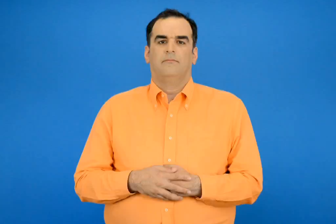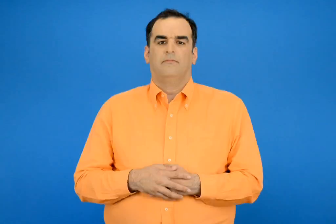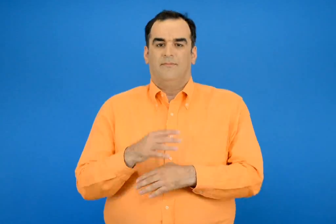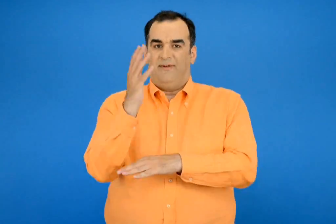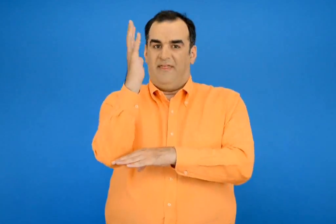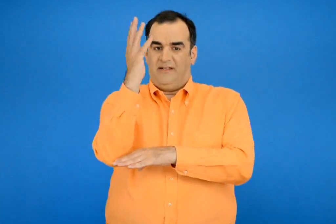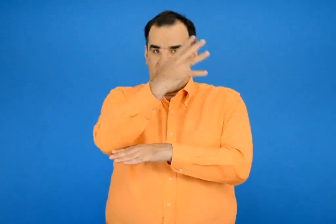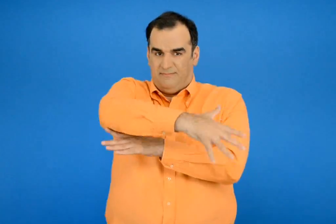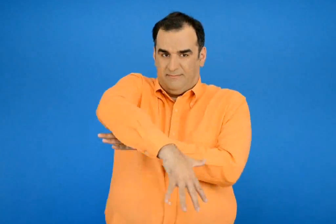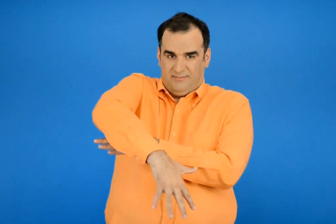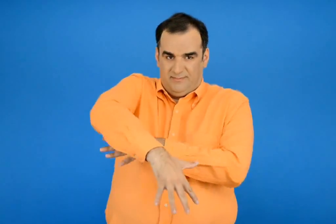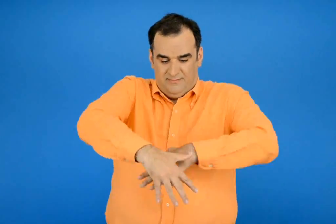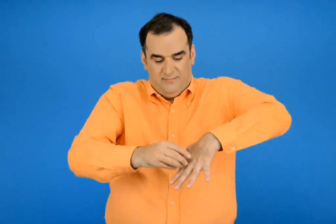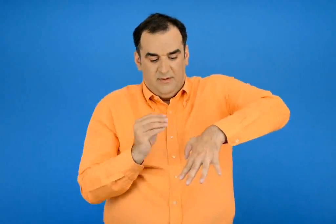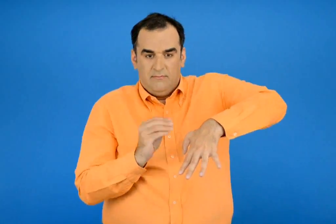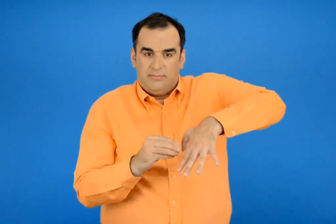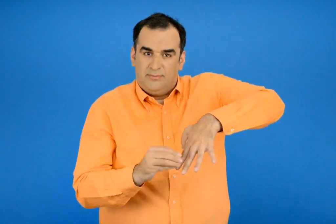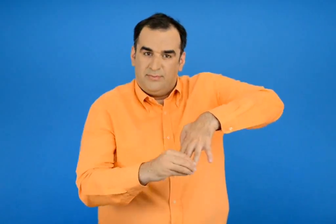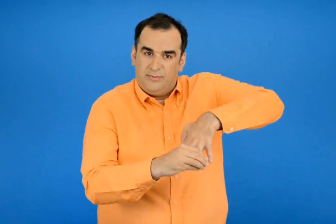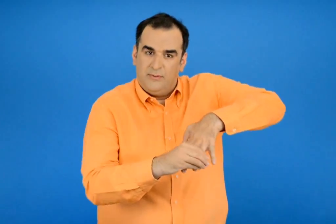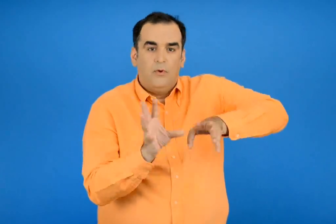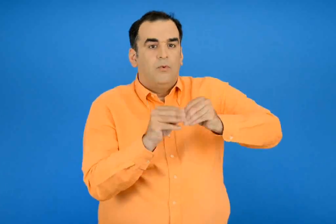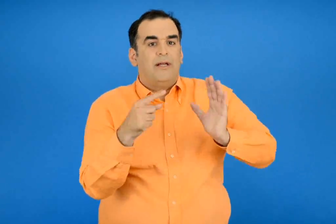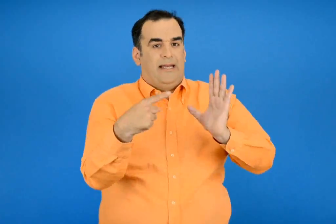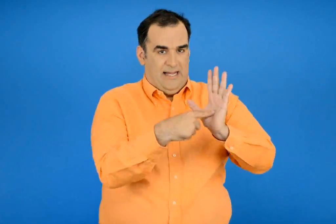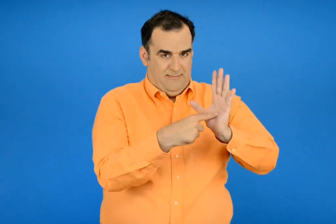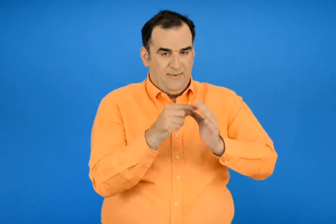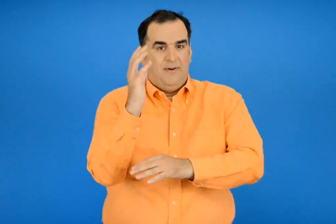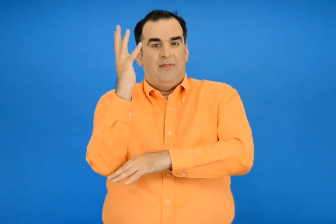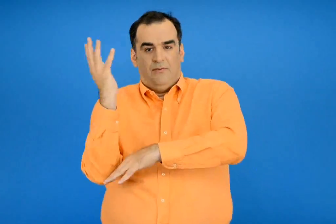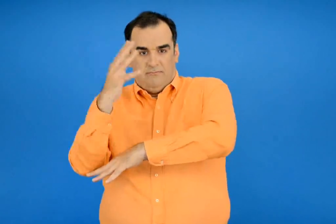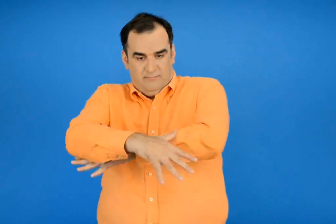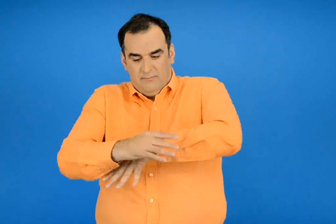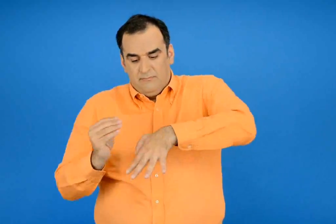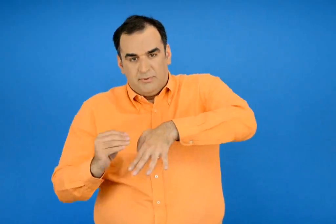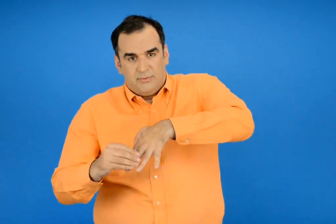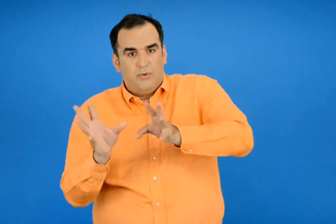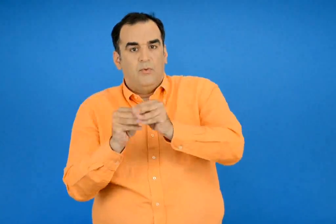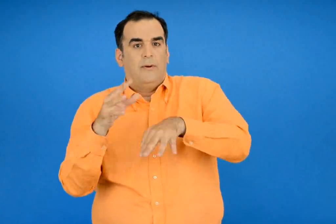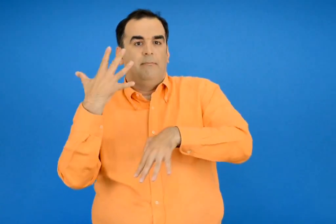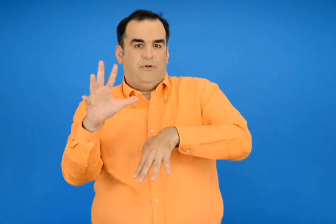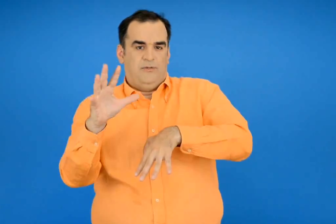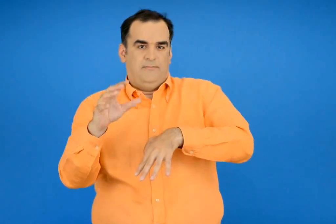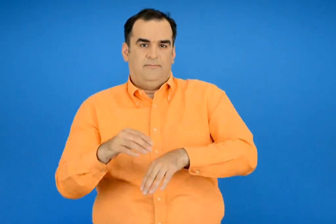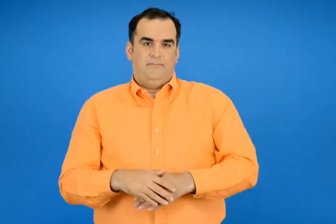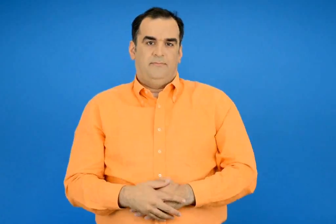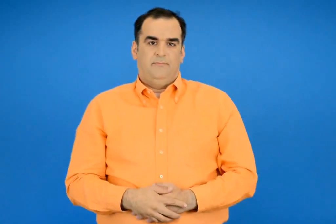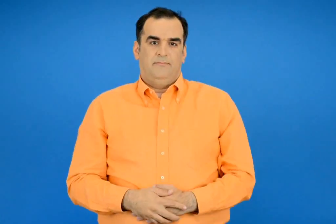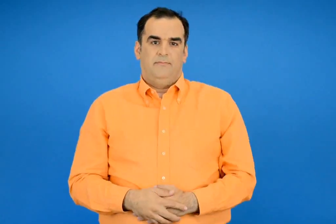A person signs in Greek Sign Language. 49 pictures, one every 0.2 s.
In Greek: συμπληρώνω τα δέντρα του 1000 και του 500
